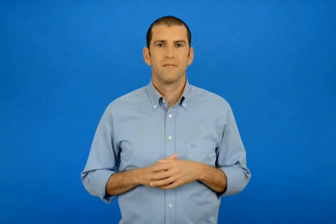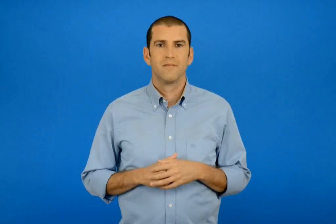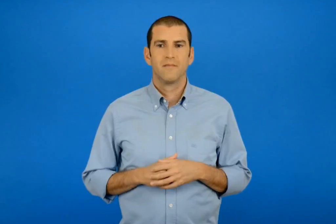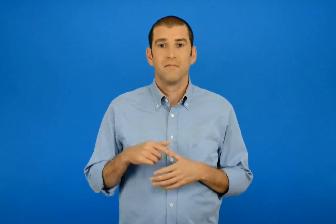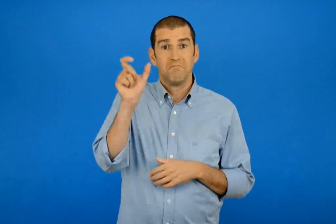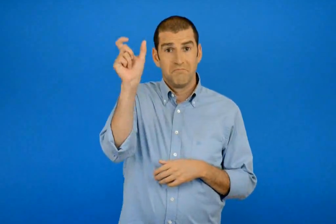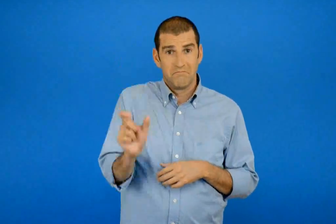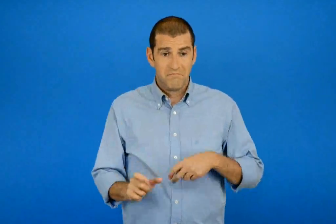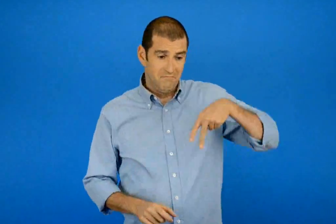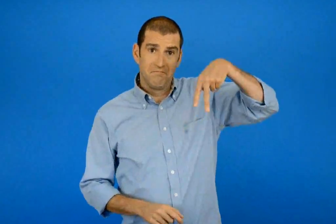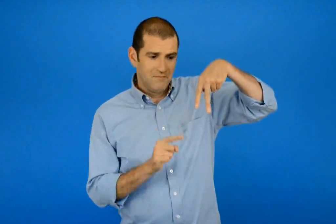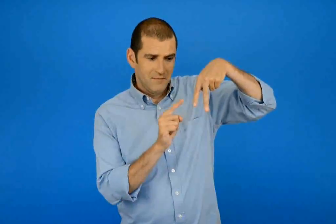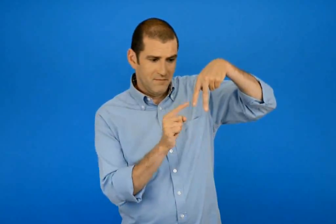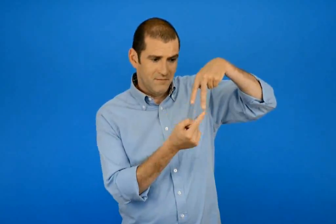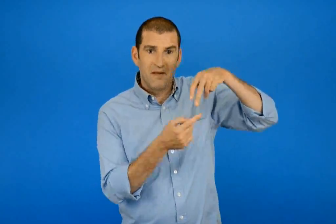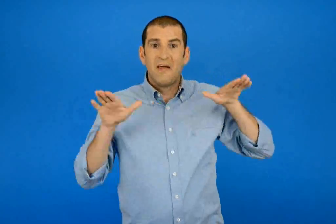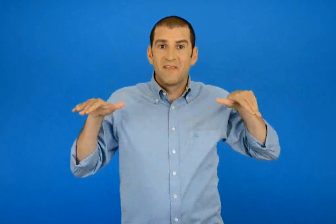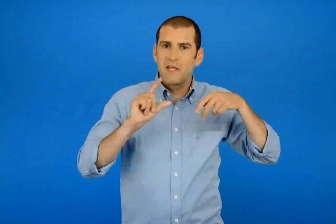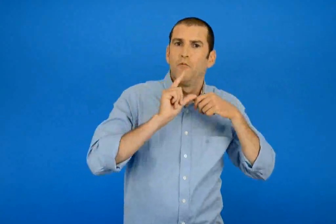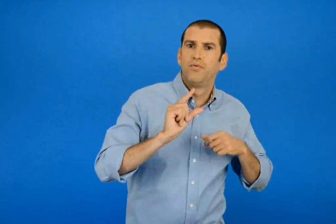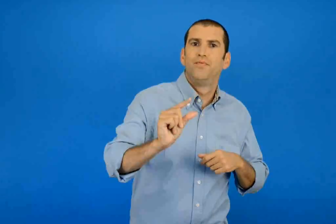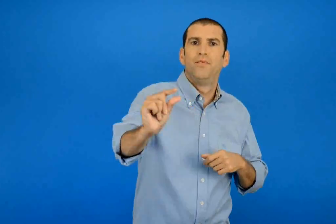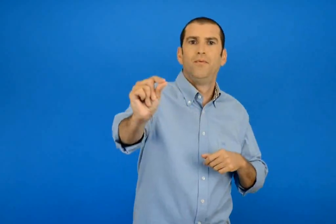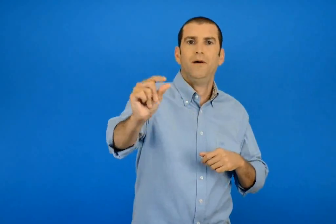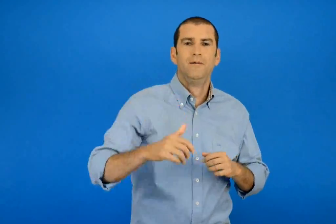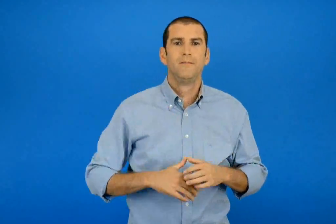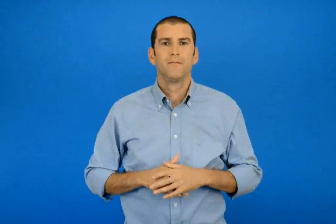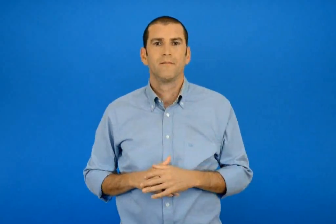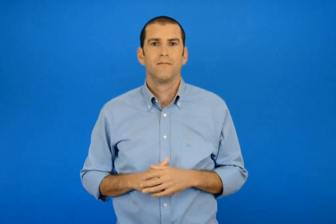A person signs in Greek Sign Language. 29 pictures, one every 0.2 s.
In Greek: ο φτεροπόδαρος
